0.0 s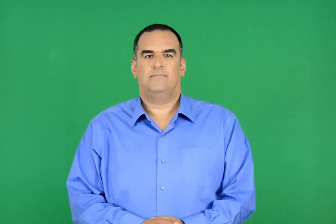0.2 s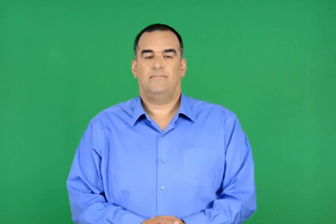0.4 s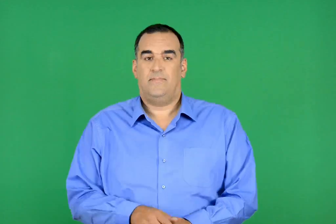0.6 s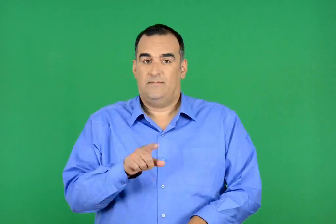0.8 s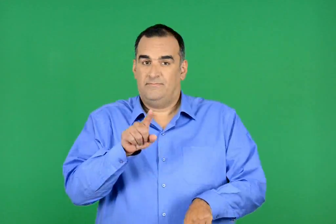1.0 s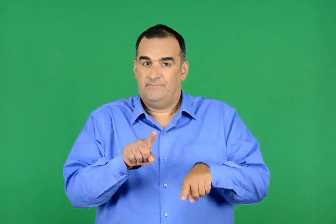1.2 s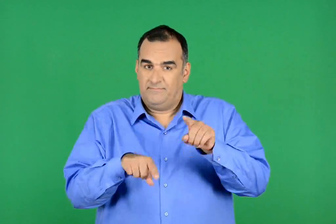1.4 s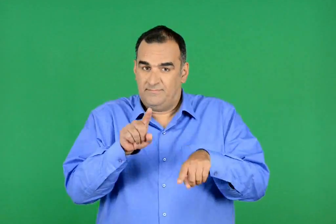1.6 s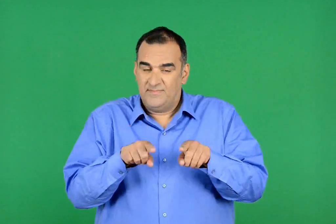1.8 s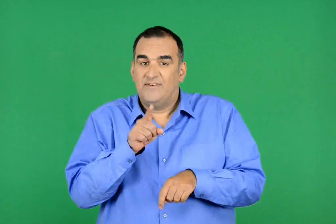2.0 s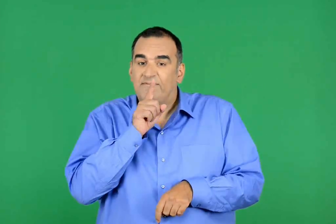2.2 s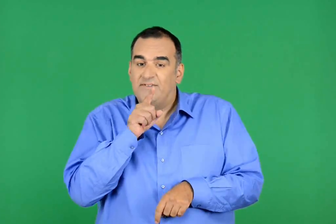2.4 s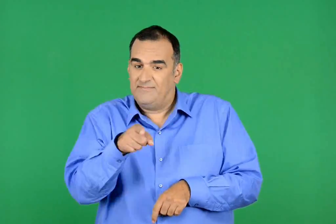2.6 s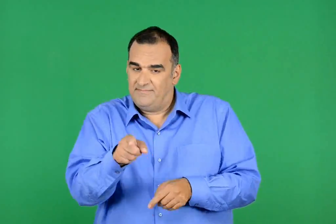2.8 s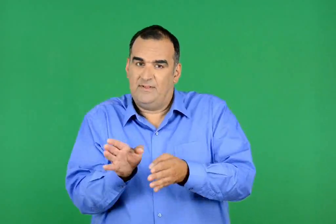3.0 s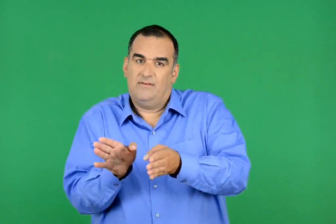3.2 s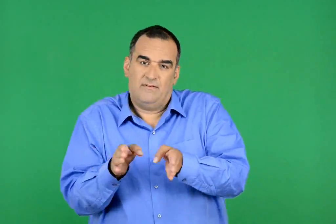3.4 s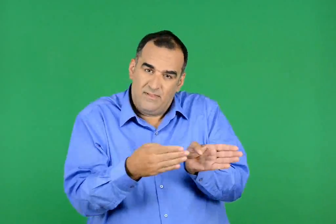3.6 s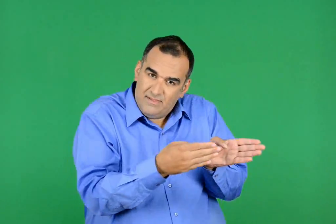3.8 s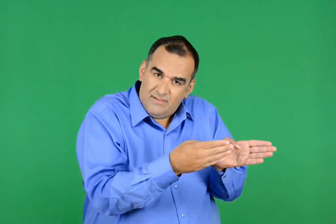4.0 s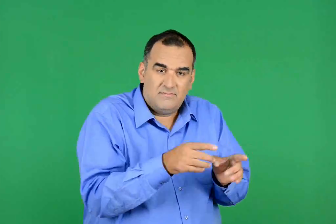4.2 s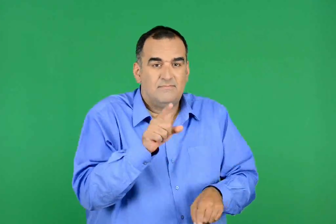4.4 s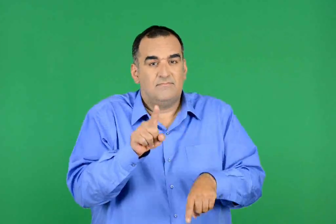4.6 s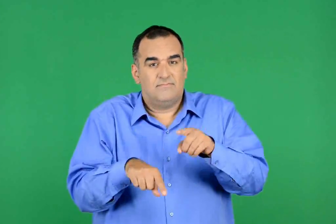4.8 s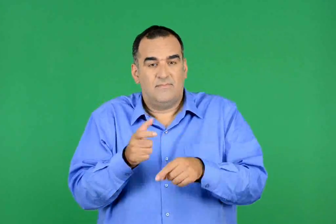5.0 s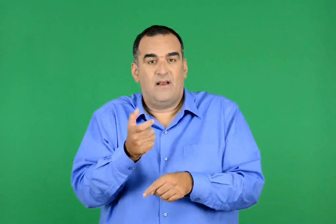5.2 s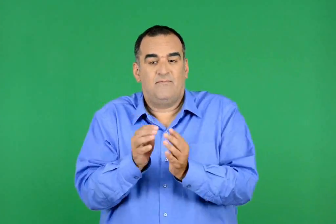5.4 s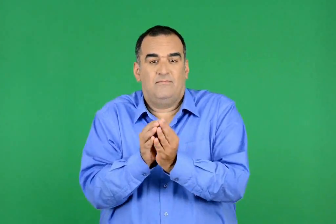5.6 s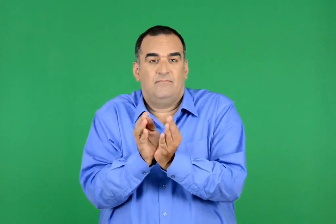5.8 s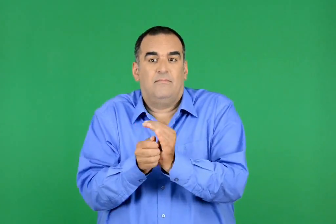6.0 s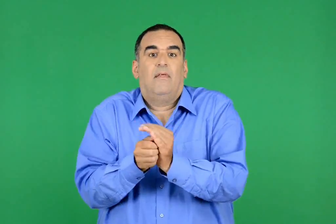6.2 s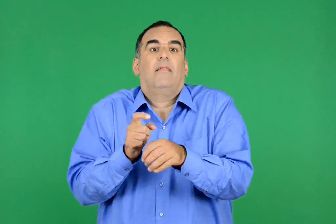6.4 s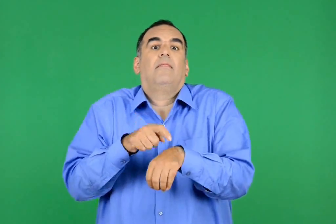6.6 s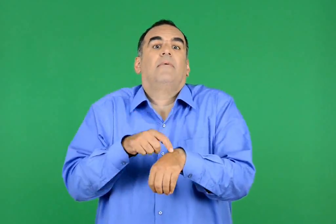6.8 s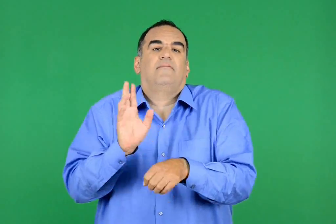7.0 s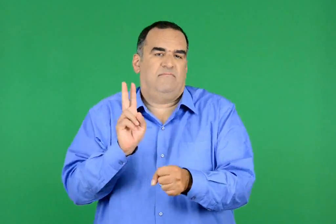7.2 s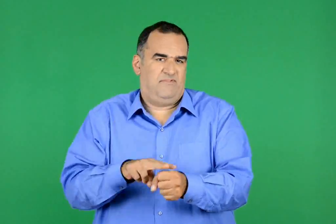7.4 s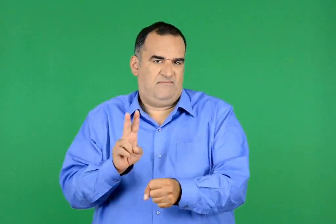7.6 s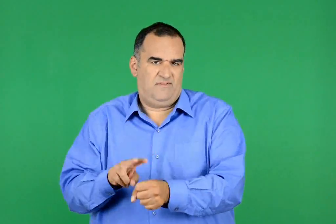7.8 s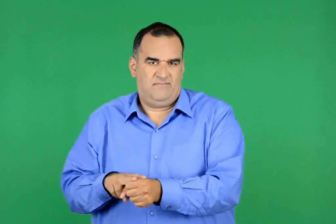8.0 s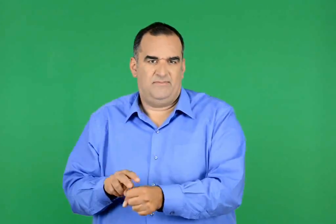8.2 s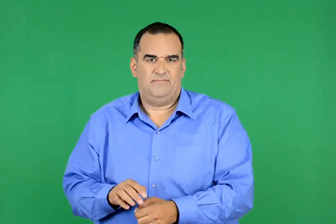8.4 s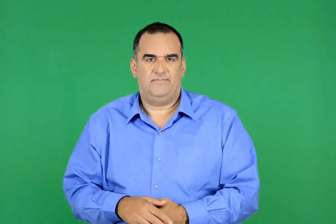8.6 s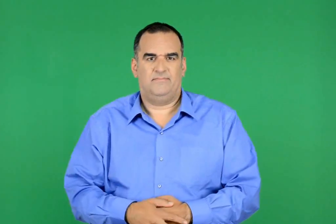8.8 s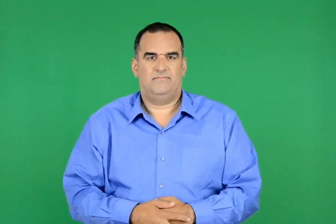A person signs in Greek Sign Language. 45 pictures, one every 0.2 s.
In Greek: άλλες ξεστρατίζοντας σαν κι εσένα , κι άλλες πριν προλάβουν να βγουν από το αυγό
